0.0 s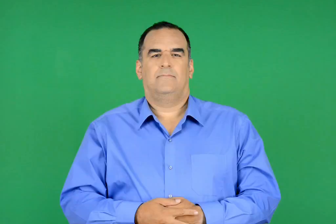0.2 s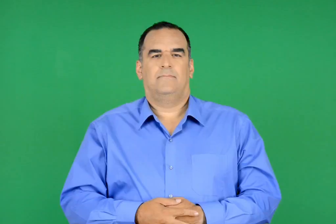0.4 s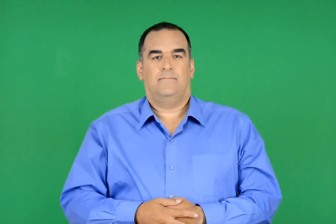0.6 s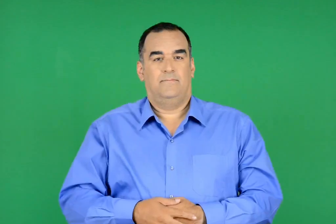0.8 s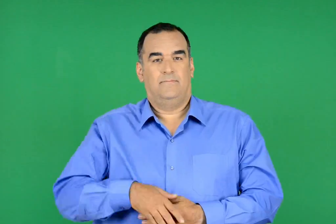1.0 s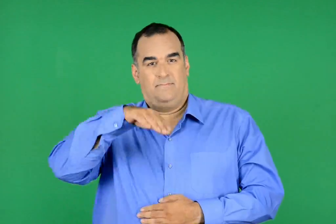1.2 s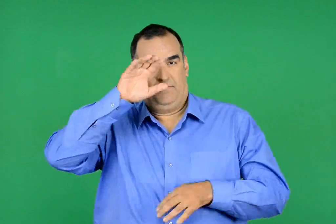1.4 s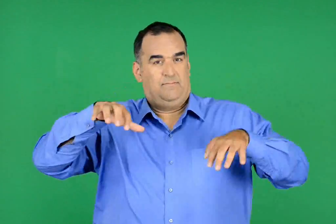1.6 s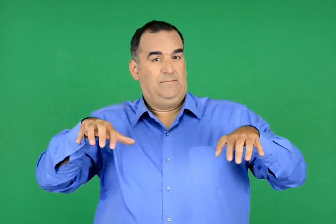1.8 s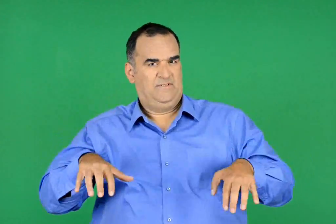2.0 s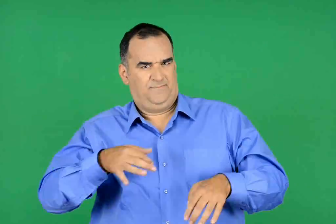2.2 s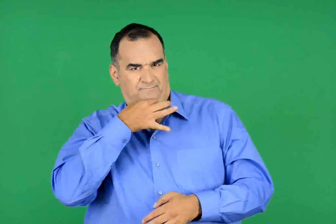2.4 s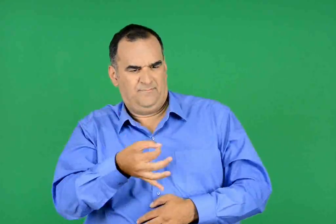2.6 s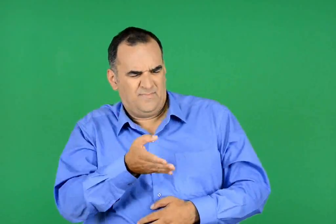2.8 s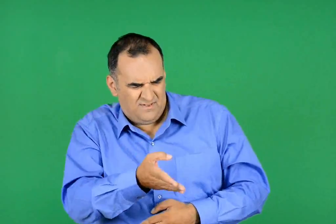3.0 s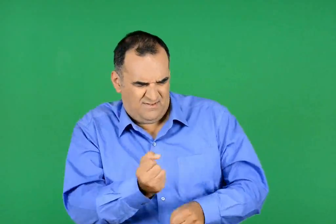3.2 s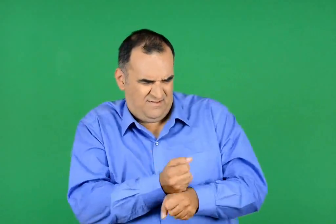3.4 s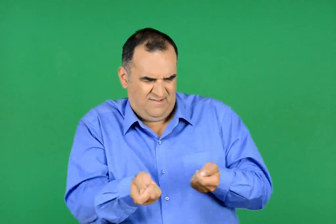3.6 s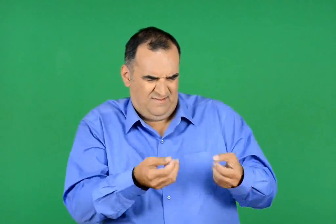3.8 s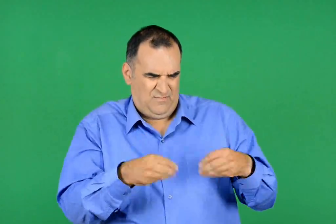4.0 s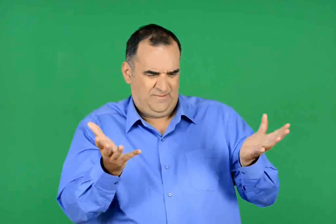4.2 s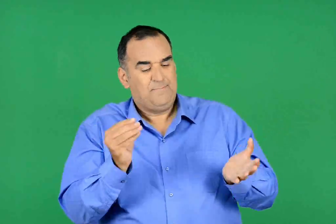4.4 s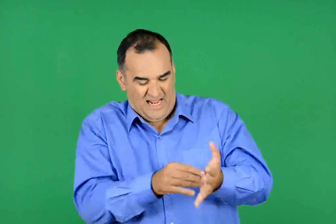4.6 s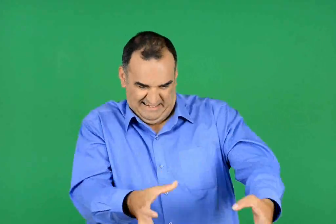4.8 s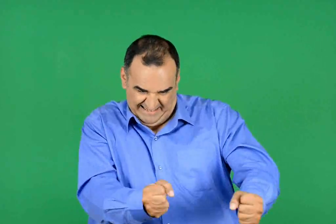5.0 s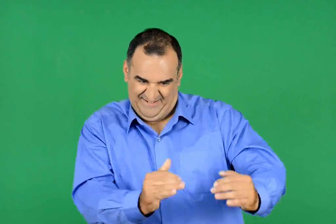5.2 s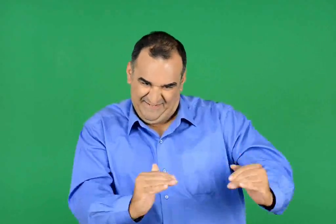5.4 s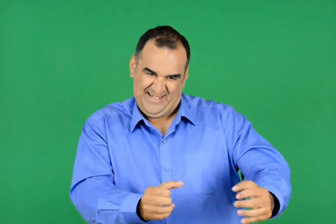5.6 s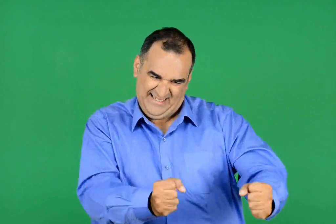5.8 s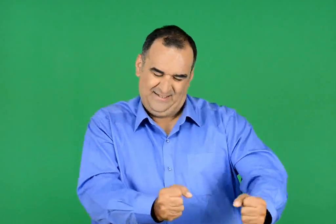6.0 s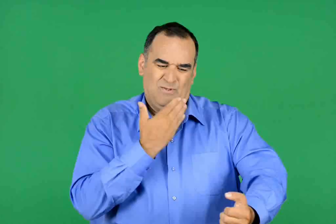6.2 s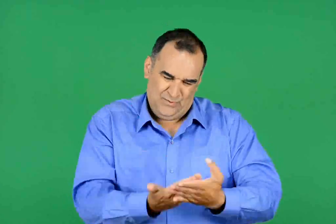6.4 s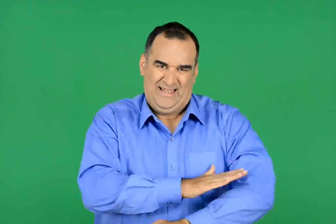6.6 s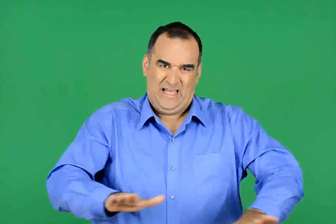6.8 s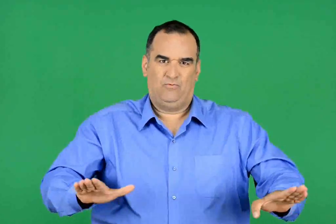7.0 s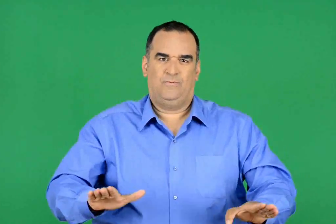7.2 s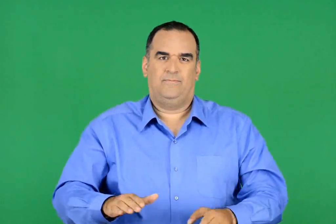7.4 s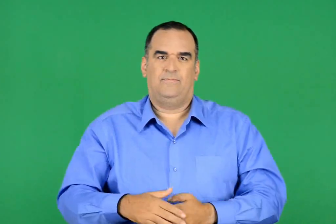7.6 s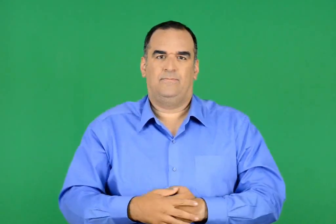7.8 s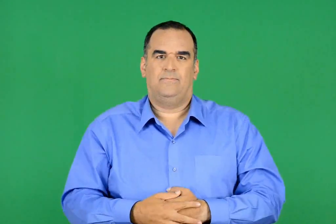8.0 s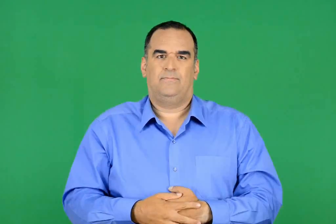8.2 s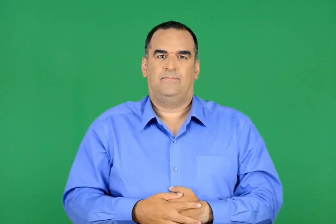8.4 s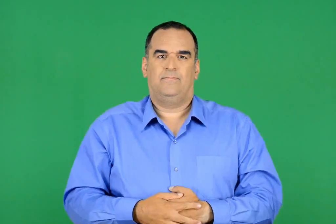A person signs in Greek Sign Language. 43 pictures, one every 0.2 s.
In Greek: δεν είναι δουλειά αυτή , λέει ο πασάς. πιάστε τον πιάστε τον , να τελειώνουμε
